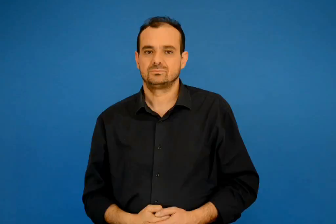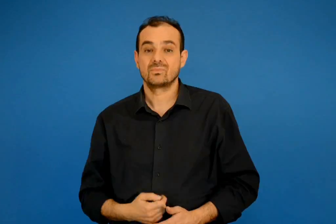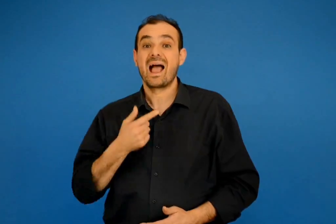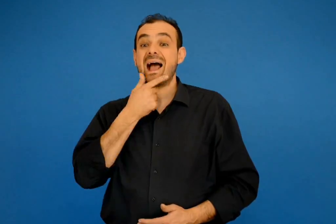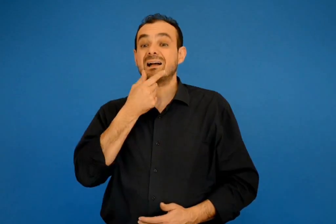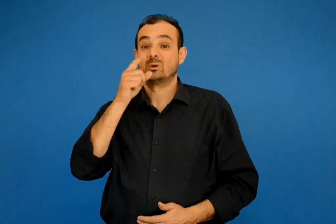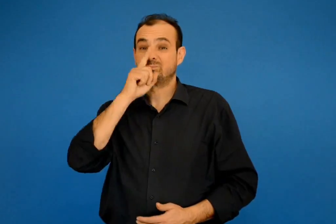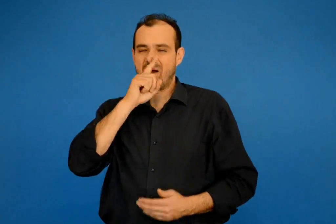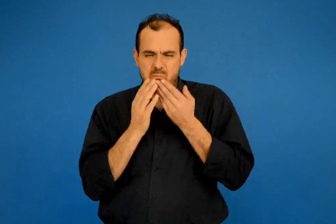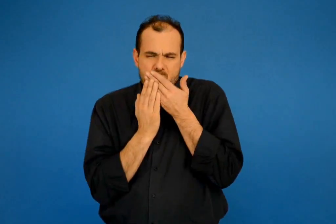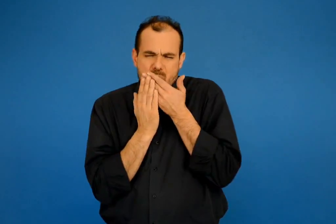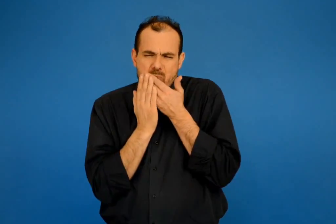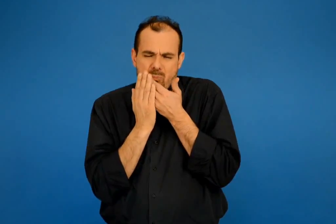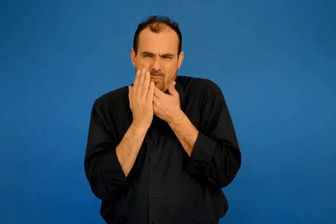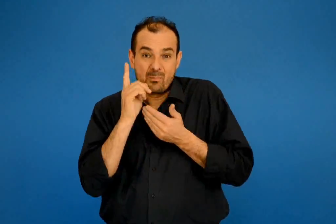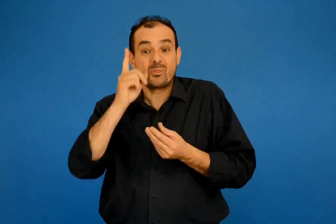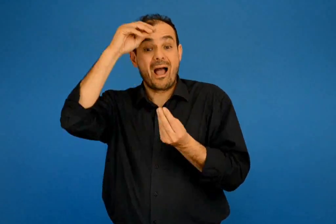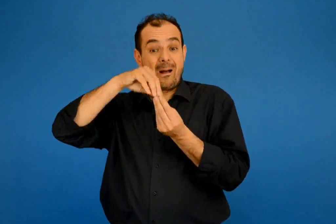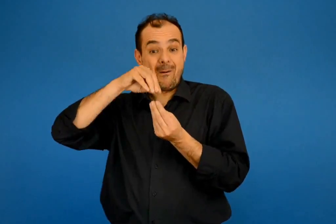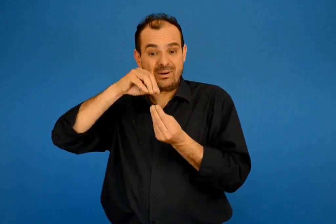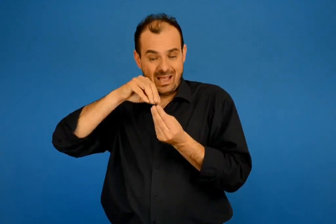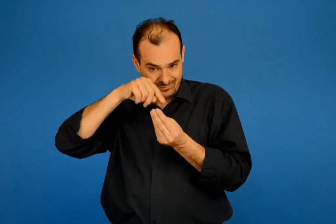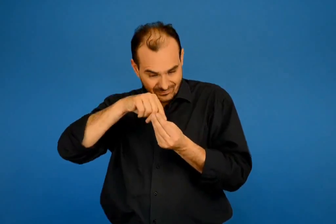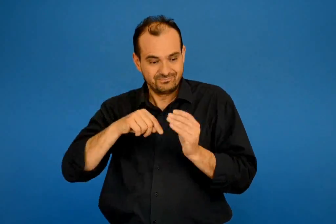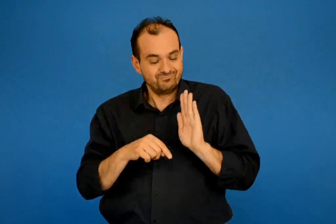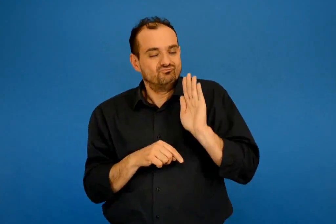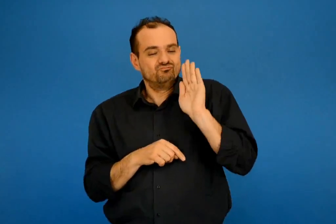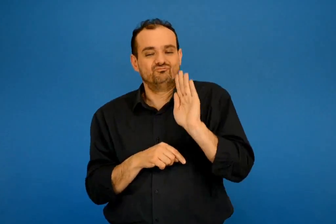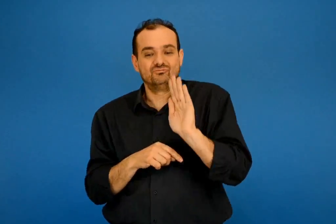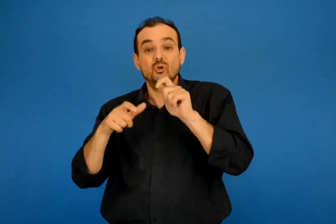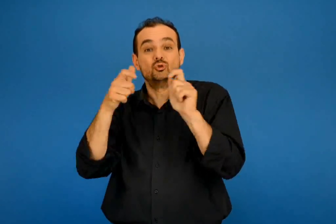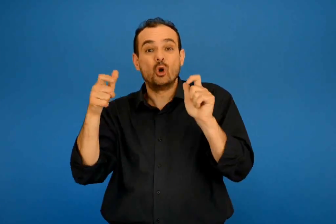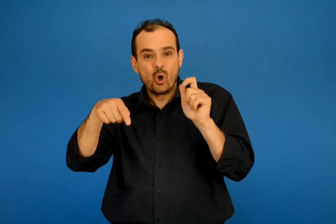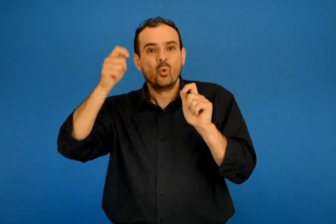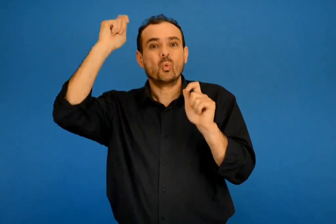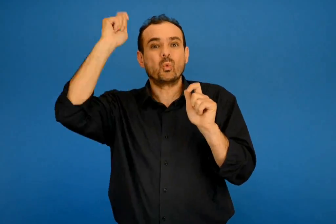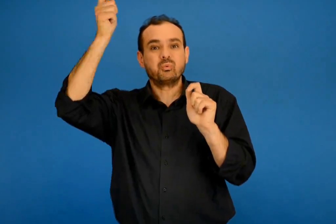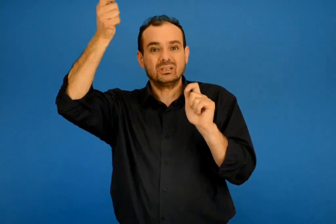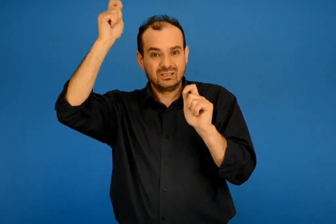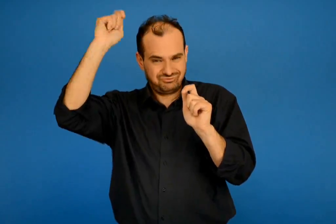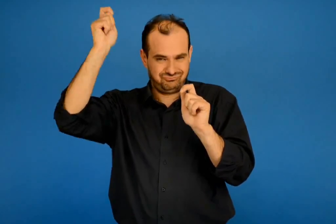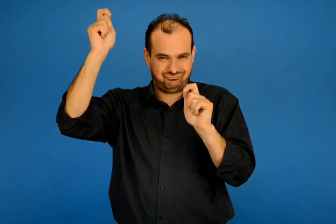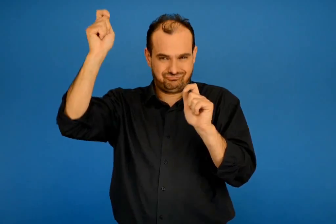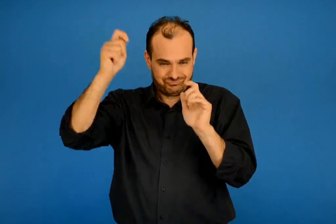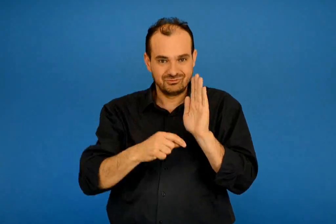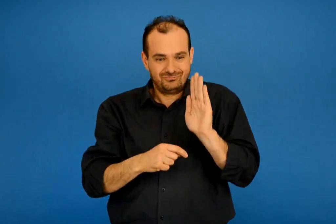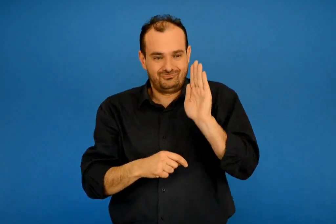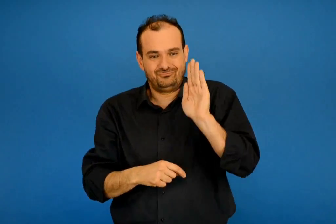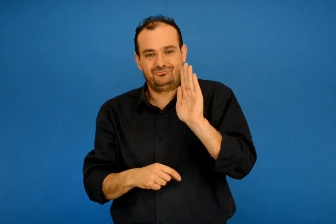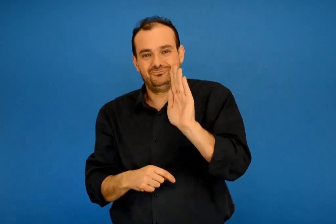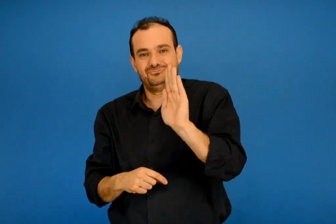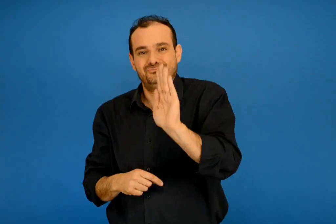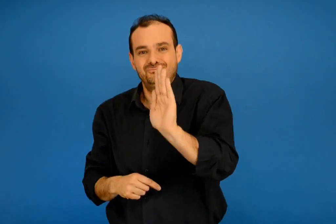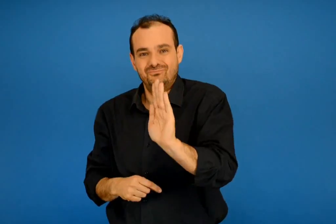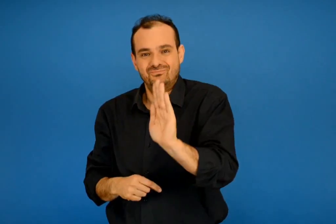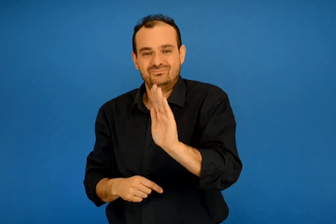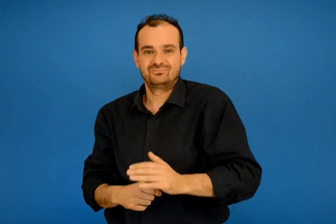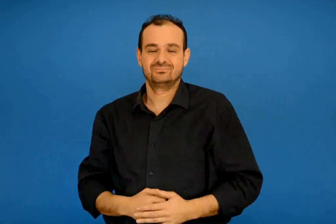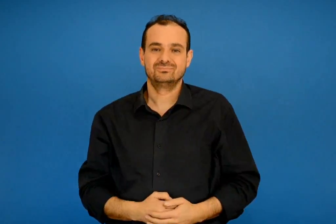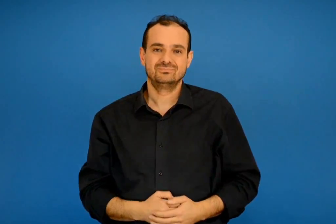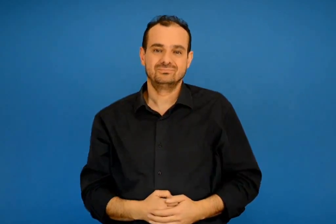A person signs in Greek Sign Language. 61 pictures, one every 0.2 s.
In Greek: το άσπρο ψέμα πρωί πρωί πρωταπριλιάς μόλις γεννήθηκε πήγε στην αυλή ενός σχολείου ακριβώς την ώρα που χτυπούσε το κουδούνι
